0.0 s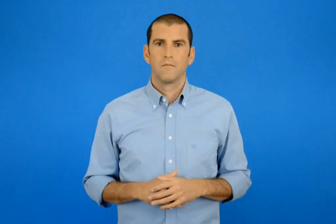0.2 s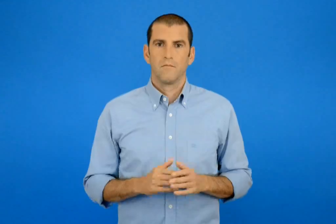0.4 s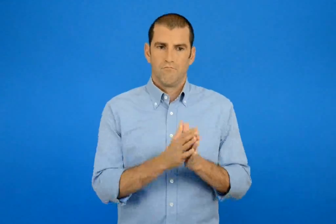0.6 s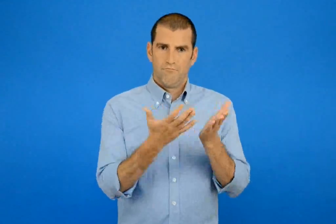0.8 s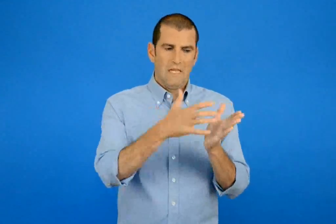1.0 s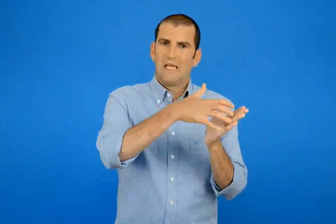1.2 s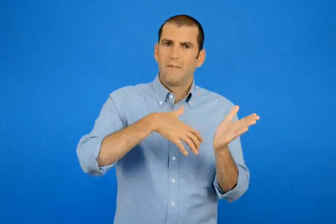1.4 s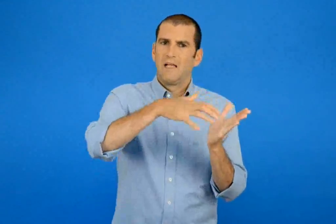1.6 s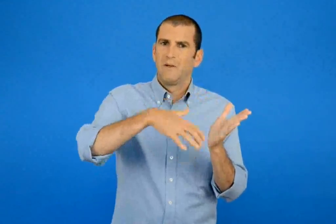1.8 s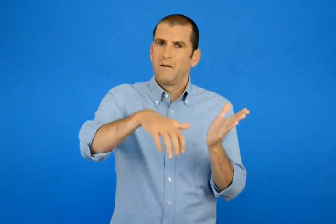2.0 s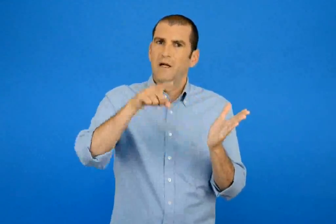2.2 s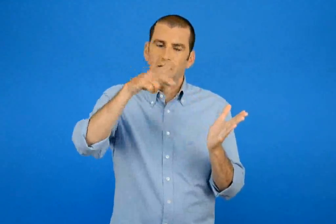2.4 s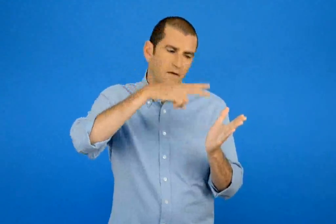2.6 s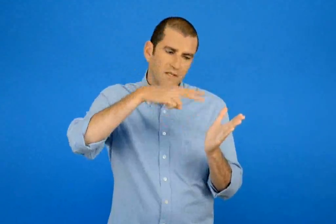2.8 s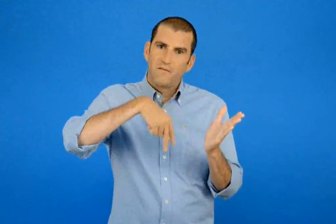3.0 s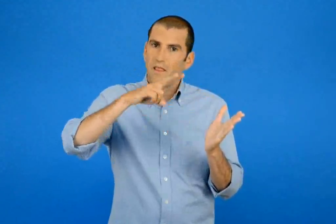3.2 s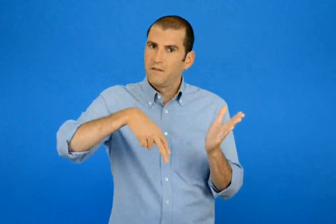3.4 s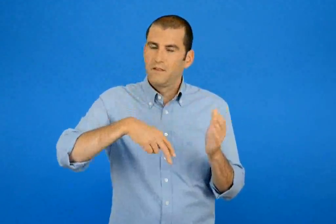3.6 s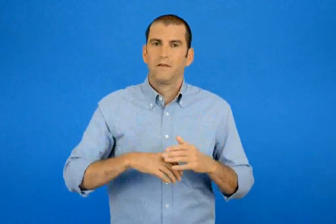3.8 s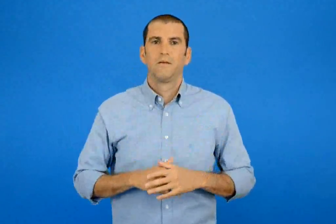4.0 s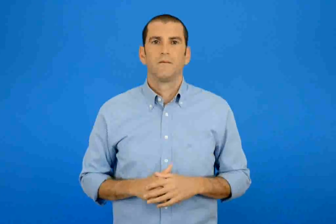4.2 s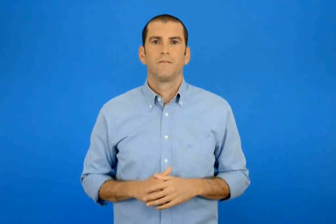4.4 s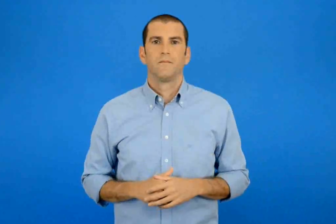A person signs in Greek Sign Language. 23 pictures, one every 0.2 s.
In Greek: κείμενα για να διαβάζεις
